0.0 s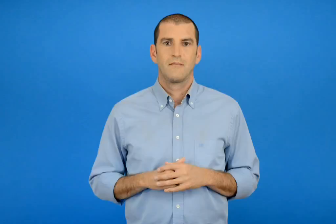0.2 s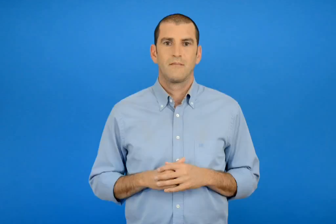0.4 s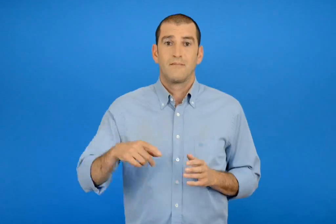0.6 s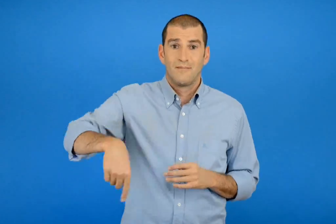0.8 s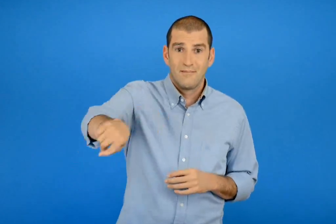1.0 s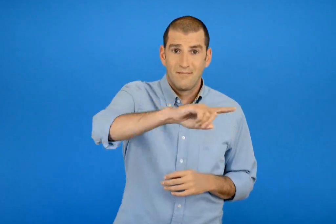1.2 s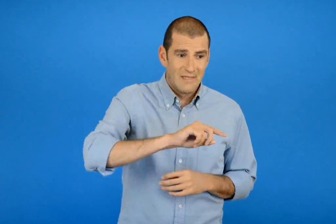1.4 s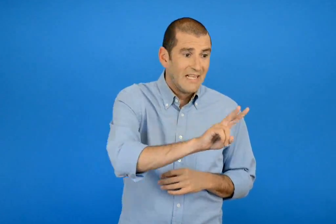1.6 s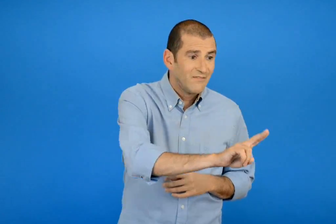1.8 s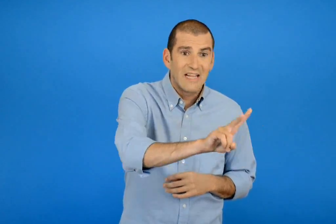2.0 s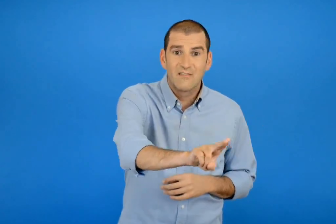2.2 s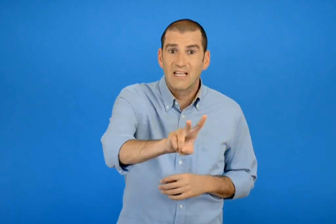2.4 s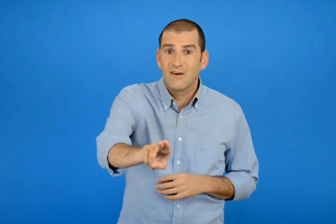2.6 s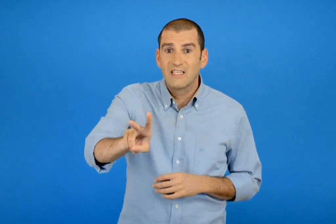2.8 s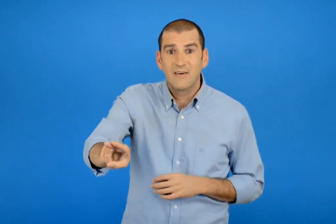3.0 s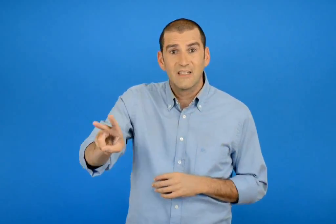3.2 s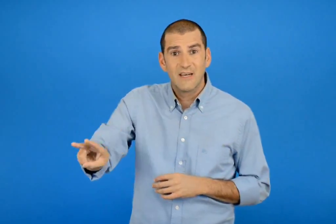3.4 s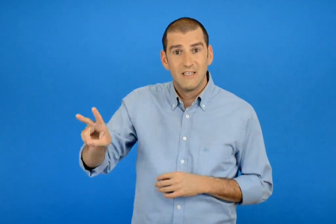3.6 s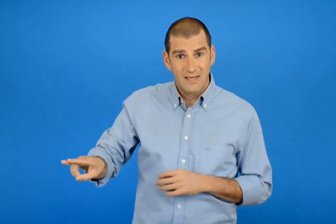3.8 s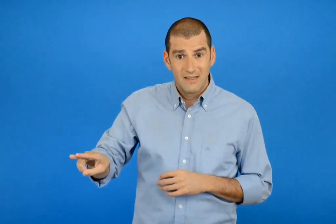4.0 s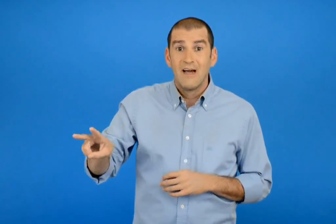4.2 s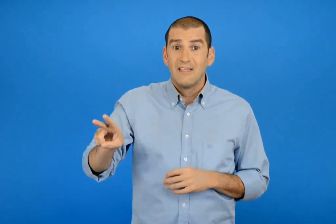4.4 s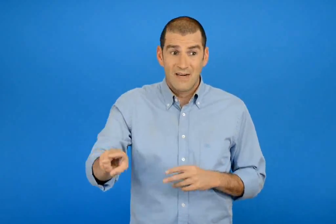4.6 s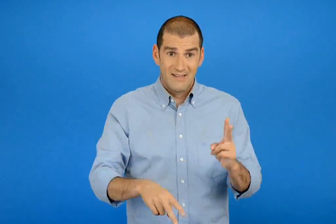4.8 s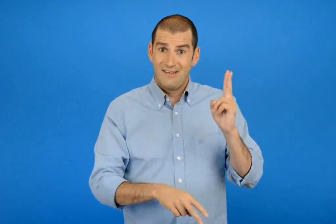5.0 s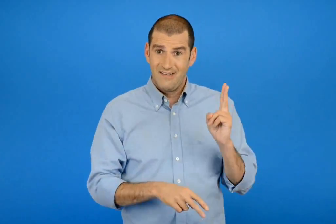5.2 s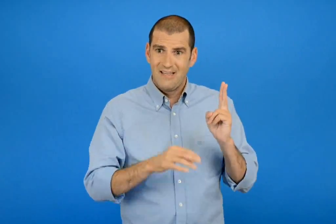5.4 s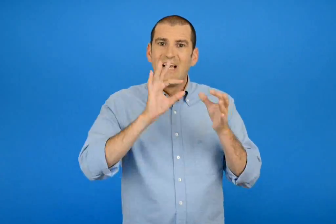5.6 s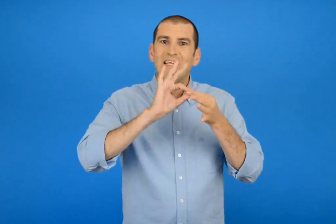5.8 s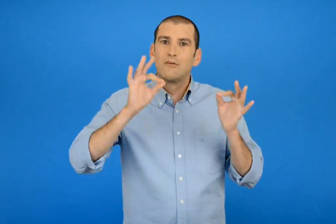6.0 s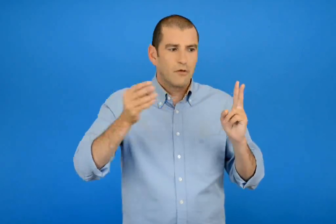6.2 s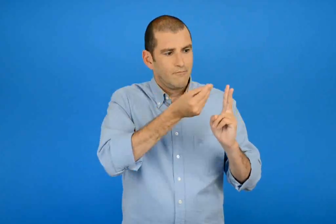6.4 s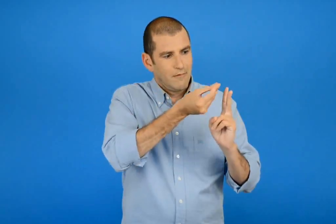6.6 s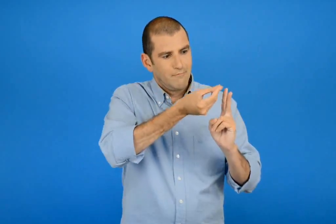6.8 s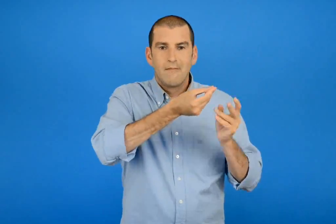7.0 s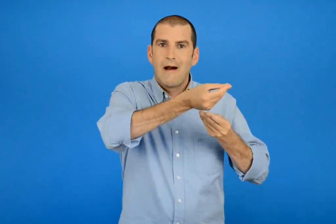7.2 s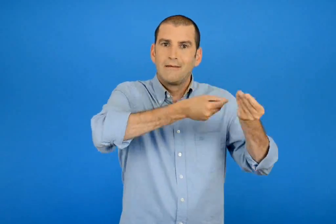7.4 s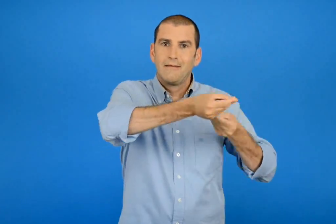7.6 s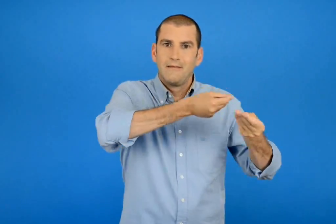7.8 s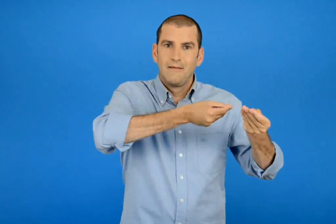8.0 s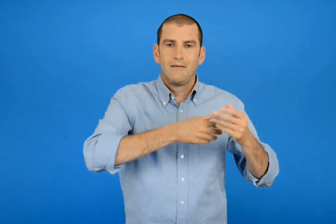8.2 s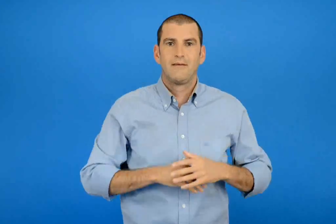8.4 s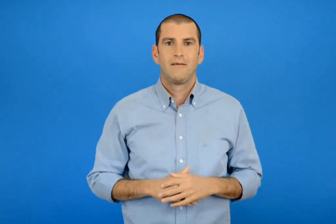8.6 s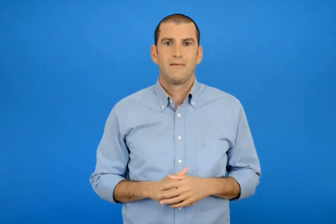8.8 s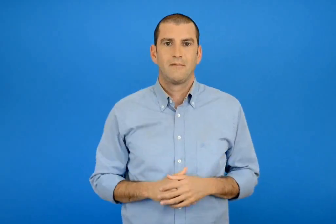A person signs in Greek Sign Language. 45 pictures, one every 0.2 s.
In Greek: χωριστείτε σε ζευγάρια ανταλλάξτε τις ιστορίες σας
